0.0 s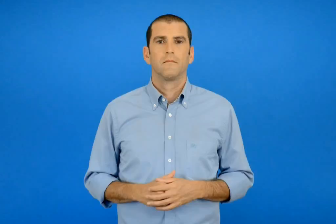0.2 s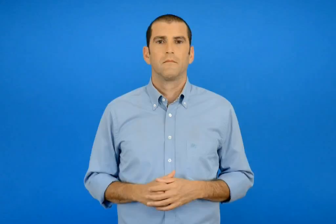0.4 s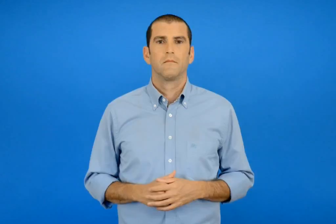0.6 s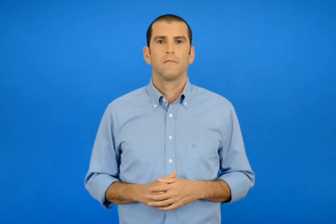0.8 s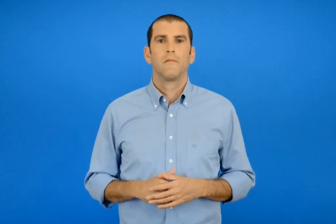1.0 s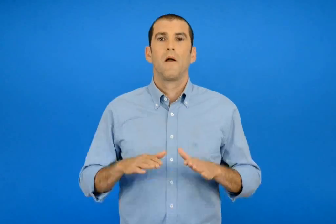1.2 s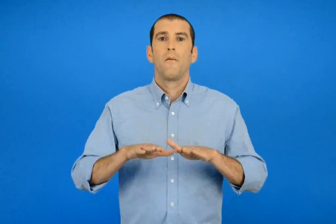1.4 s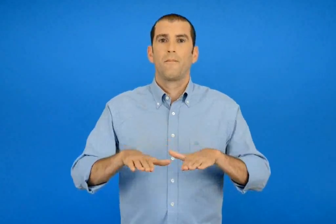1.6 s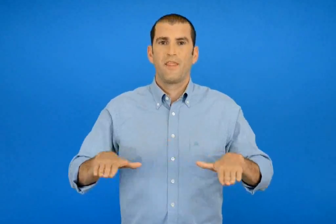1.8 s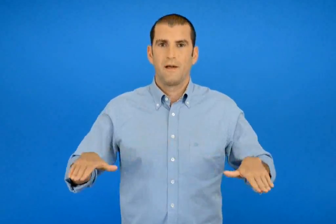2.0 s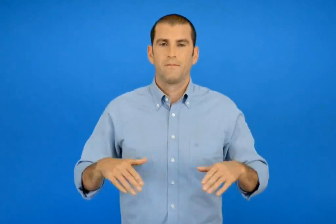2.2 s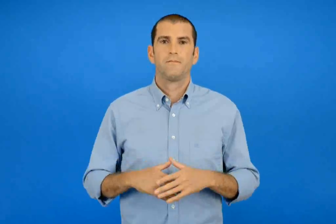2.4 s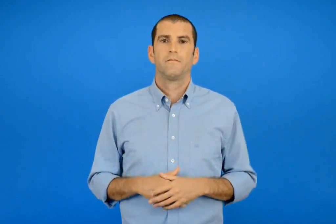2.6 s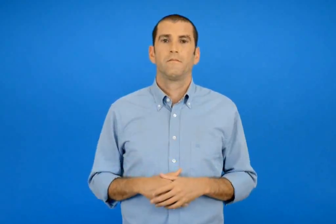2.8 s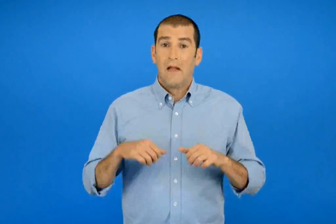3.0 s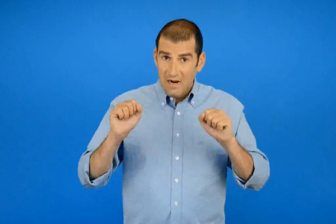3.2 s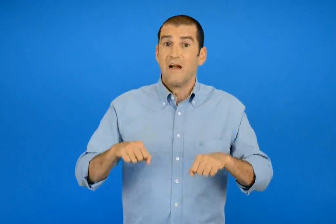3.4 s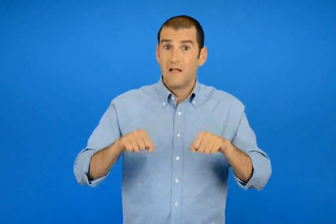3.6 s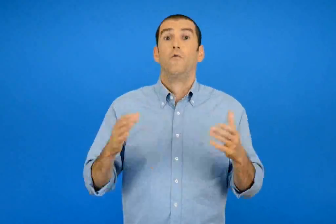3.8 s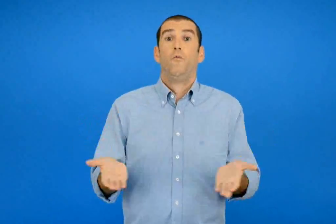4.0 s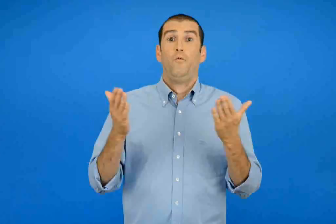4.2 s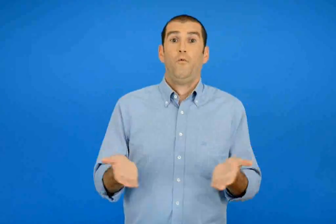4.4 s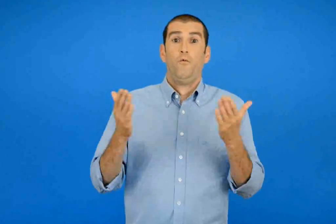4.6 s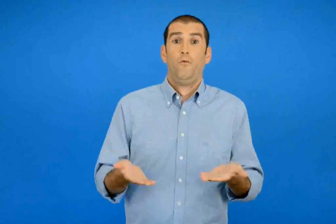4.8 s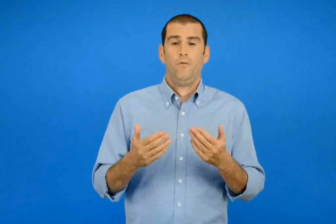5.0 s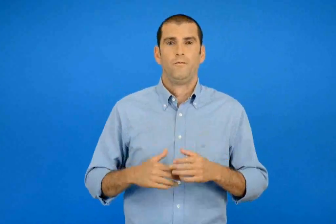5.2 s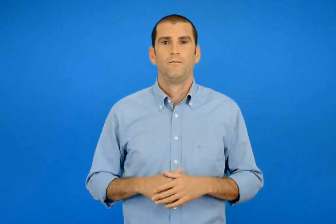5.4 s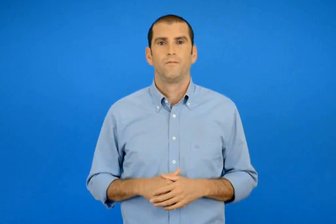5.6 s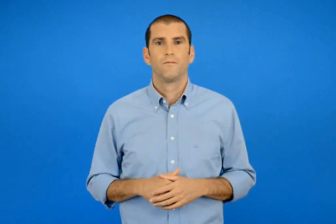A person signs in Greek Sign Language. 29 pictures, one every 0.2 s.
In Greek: παιδιά ναι ναι πολύ
